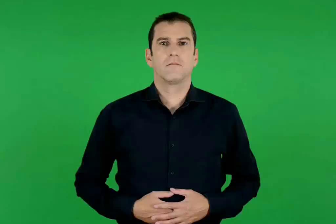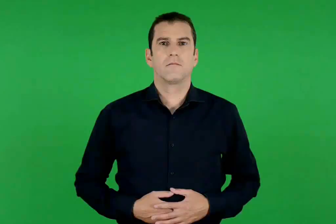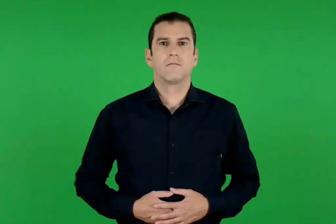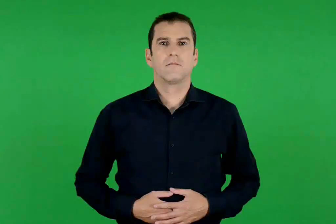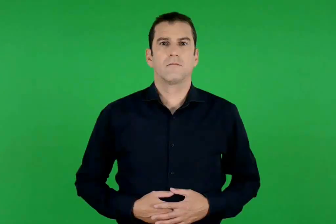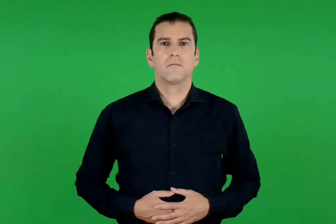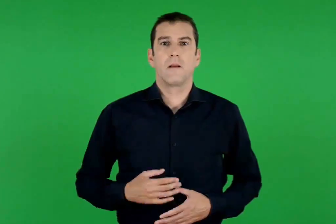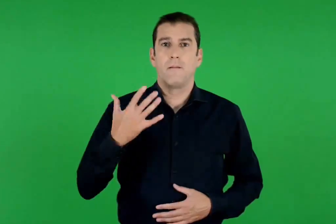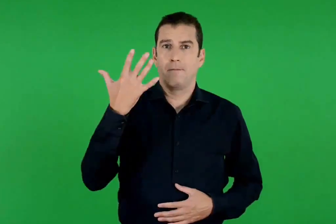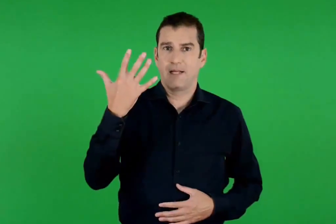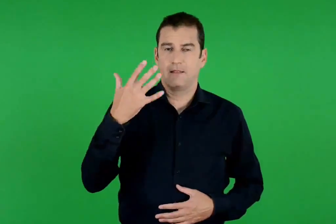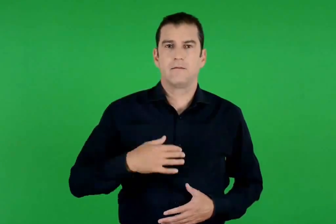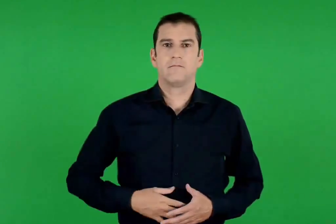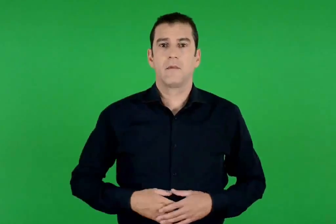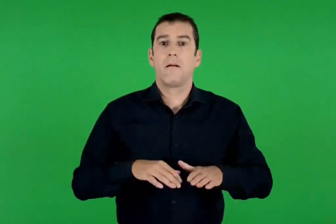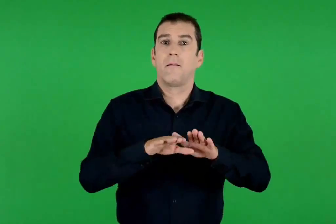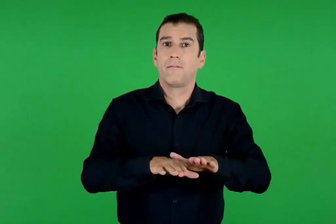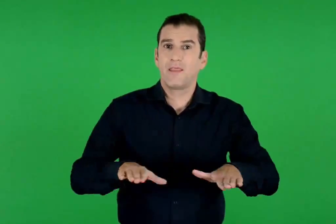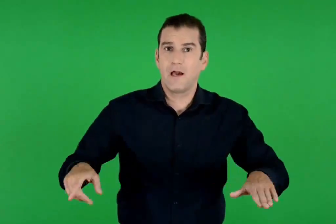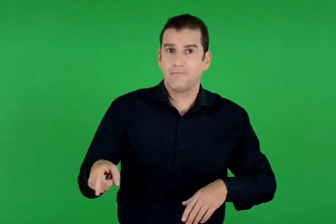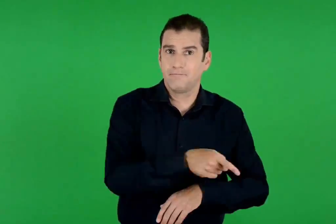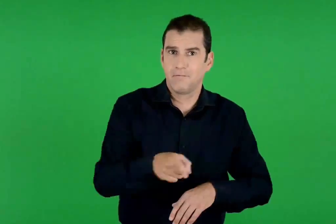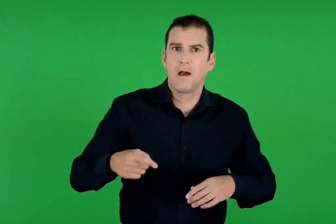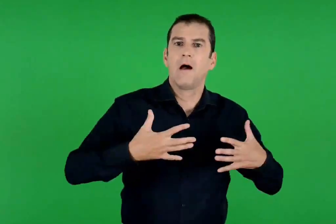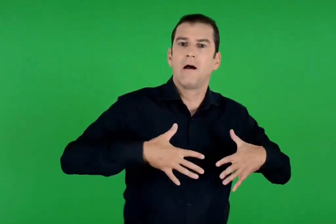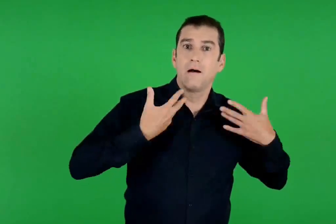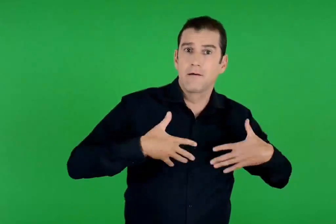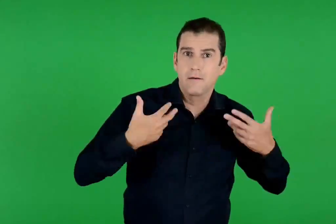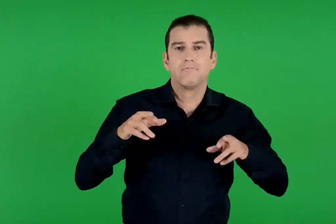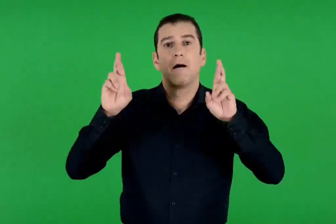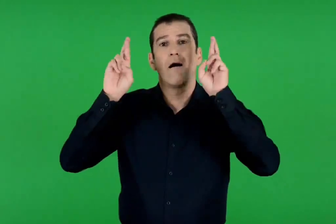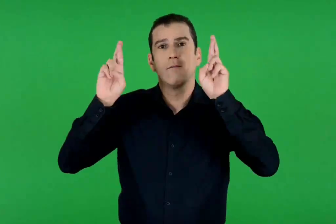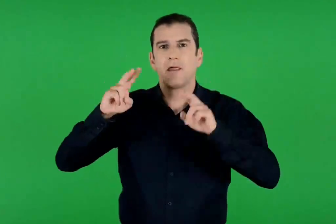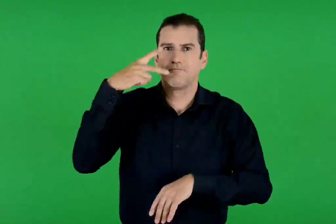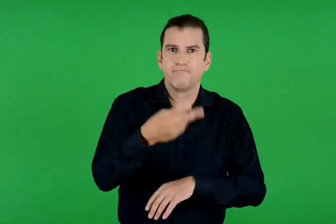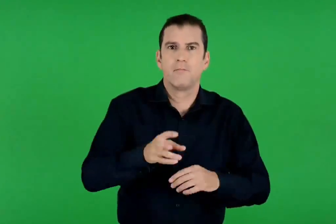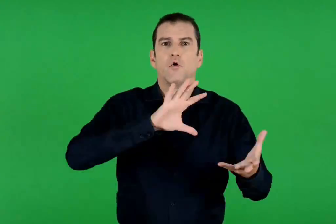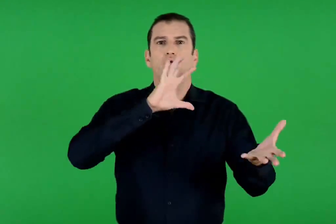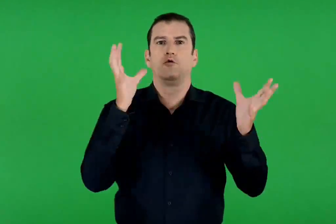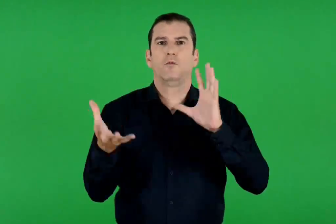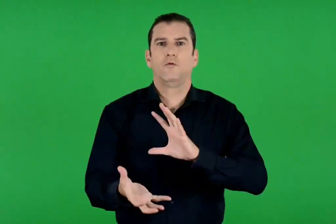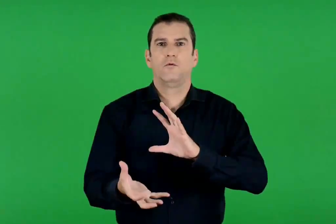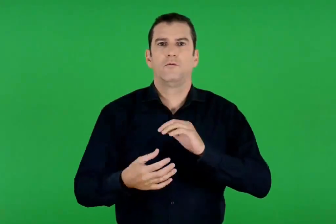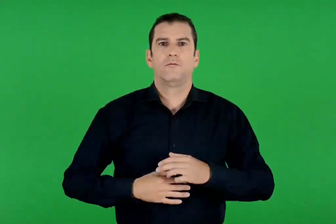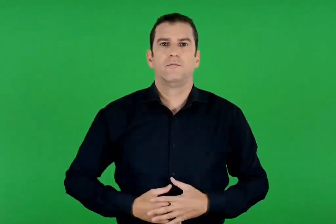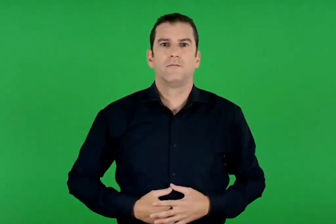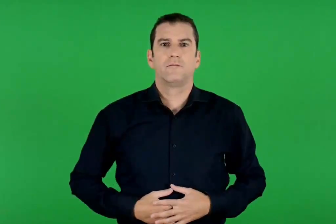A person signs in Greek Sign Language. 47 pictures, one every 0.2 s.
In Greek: 5. τα παιδιά η χαρά και η ελπίδα του κόσμου
